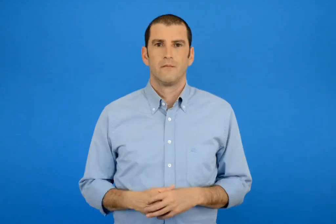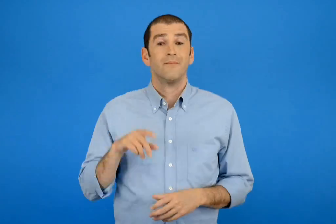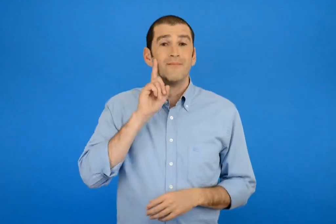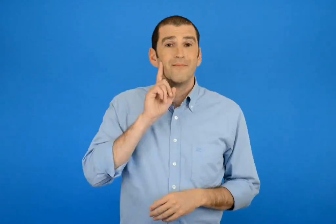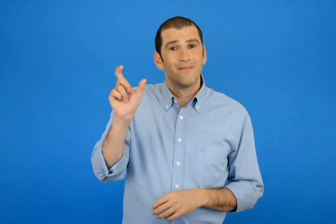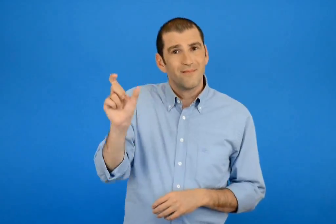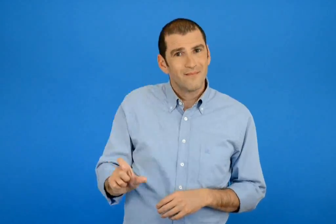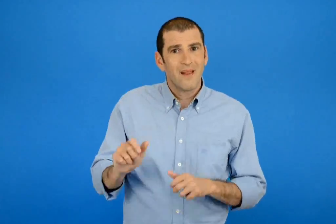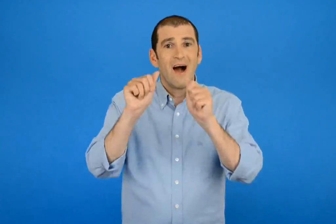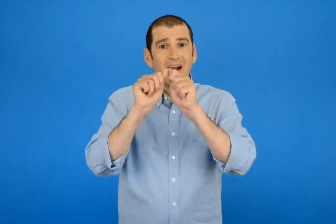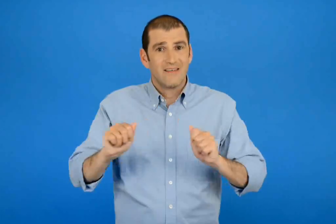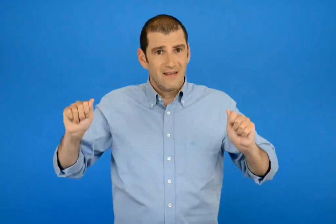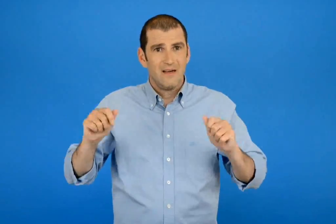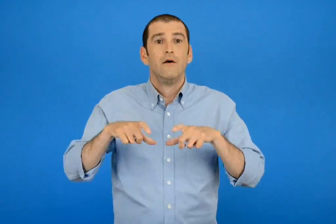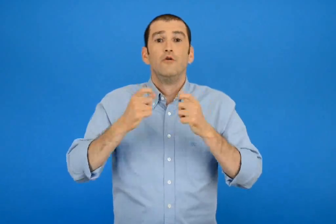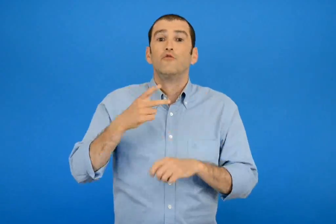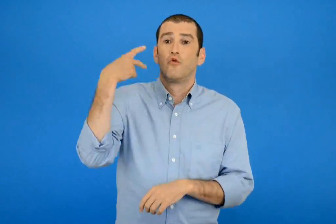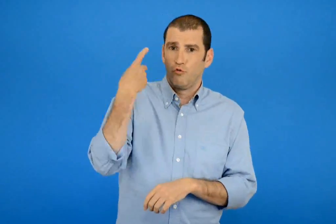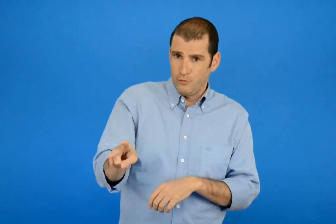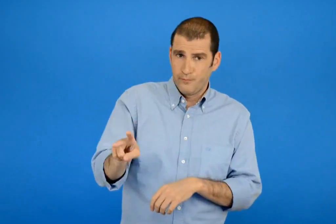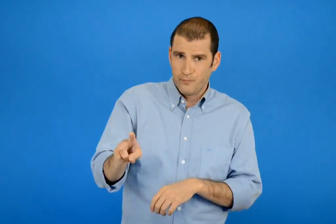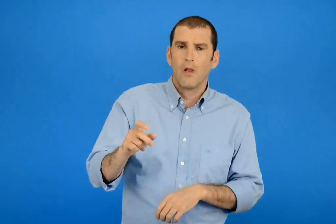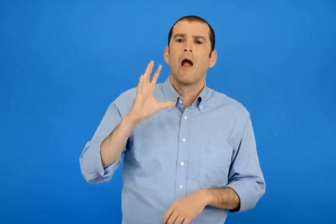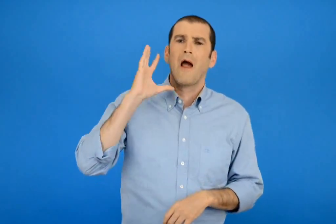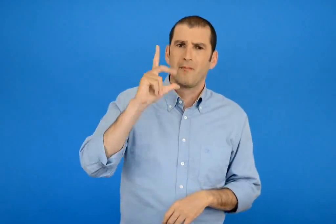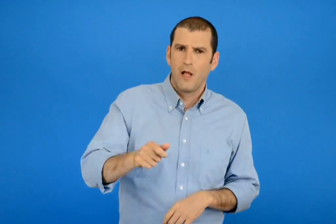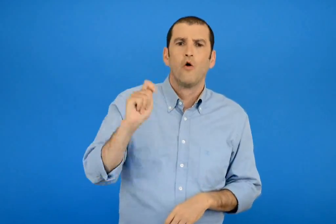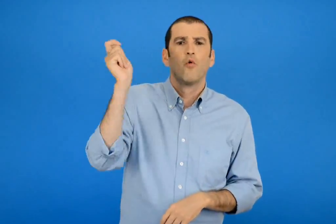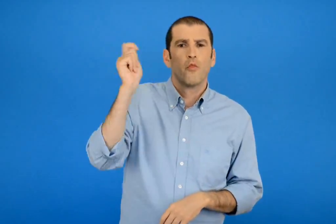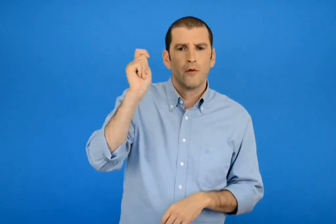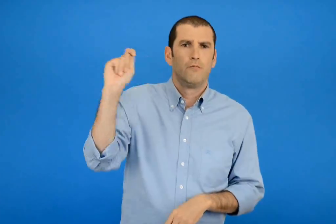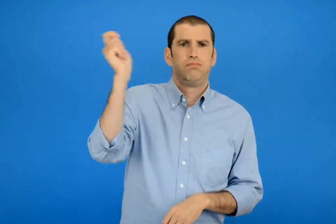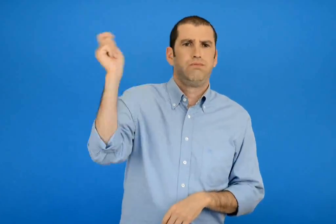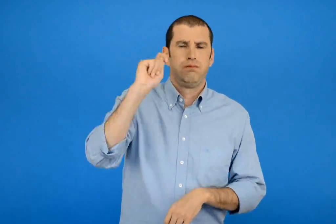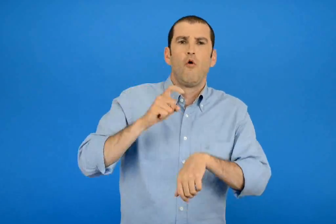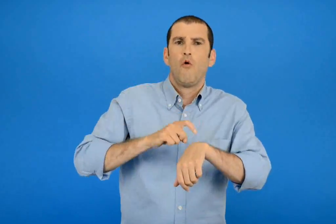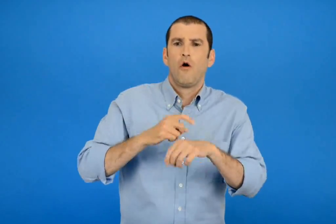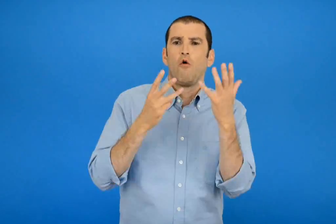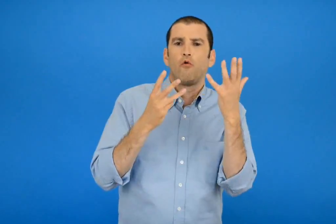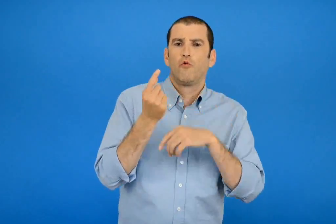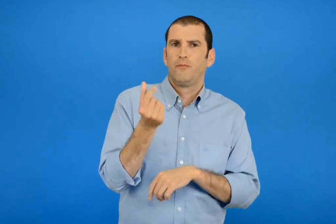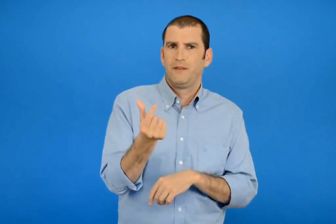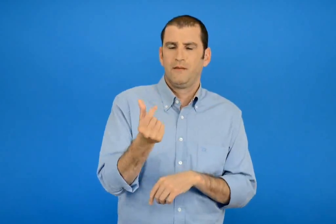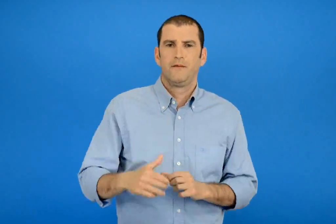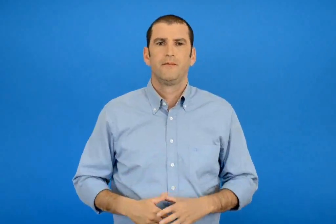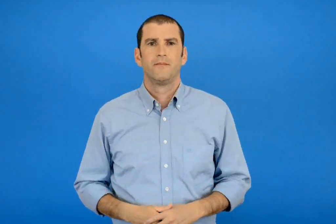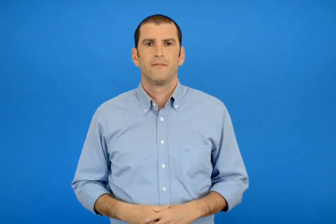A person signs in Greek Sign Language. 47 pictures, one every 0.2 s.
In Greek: στο σχολείο της ανεζίνας το κουδούνι χτυπάει κάθε μέρα στις 8 και μισή
